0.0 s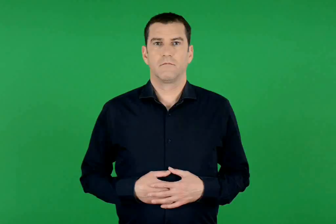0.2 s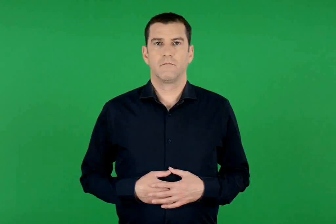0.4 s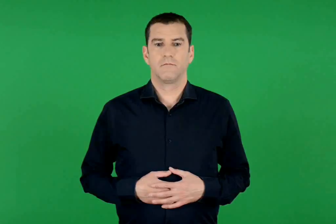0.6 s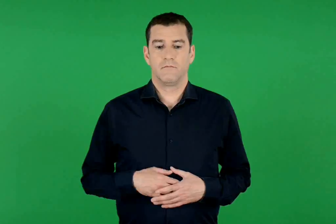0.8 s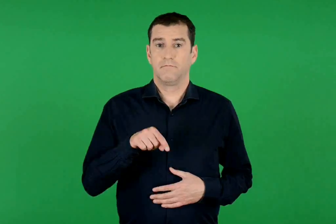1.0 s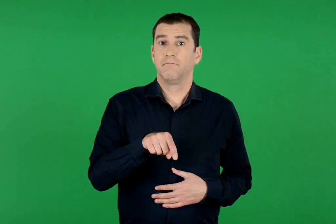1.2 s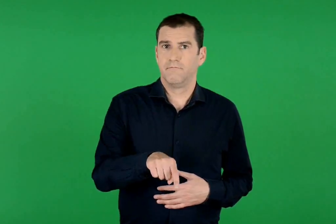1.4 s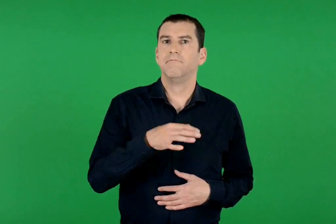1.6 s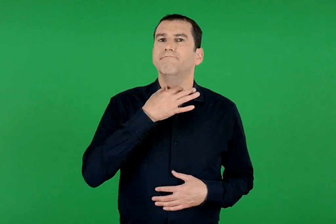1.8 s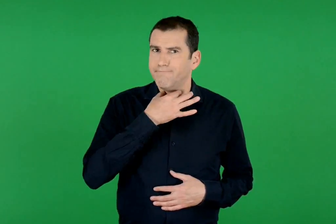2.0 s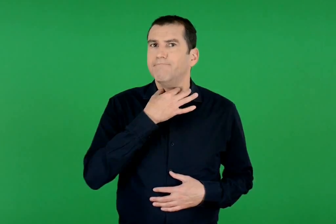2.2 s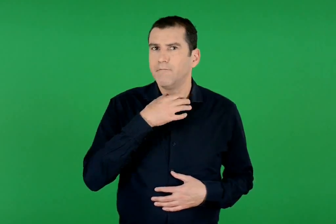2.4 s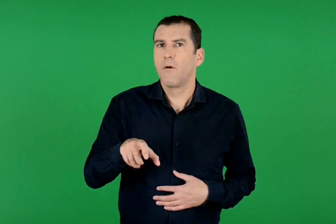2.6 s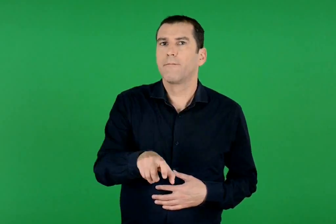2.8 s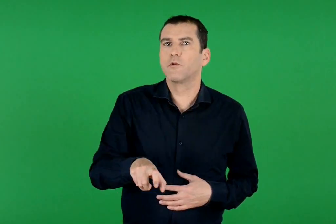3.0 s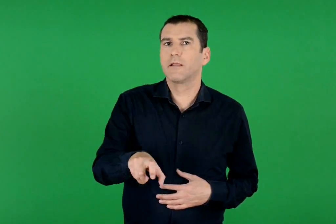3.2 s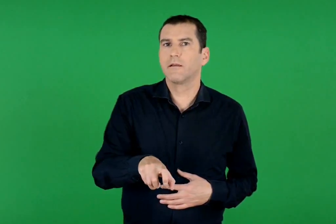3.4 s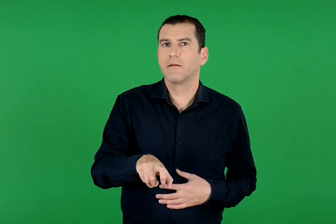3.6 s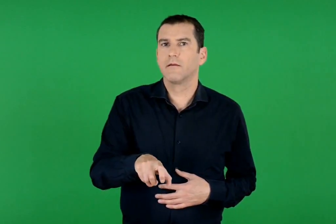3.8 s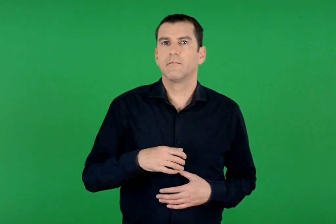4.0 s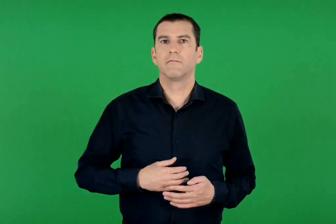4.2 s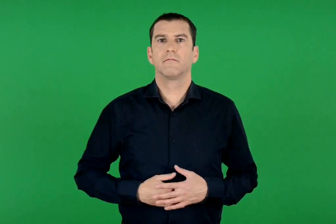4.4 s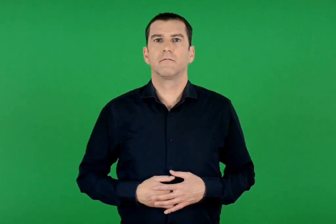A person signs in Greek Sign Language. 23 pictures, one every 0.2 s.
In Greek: θέλει και το ποντίκι του
